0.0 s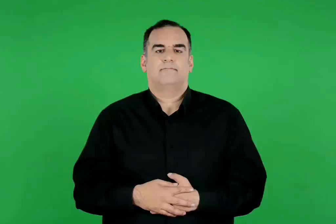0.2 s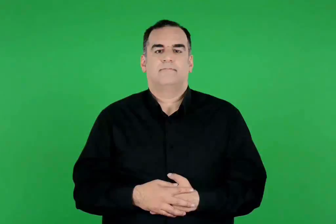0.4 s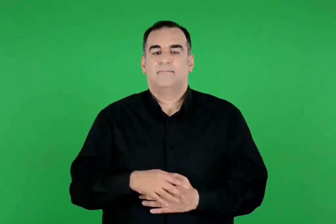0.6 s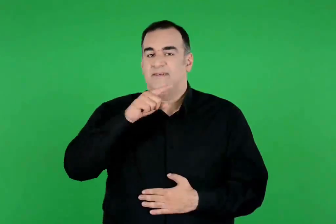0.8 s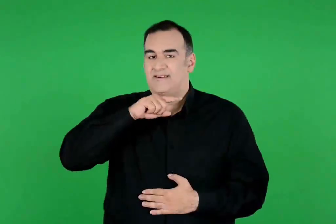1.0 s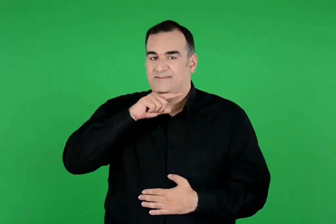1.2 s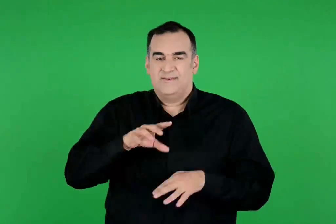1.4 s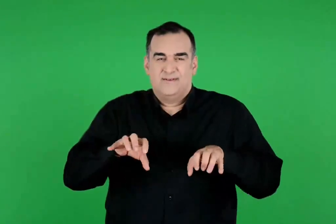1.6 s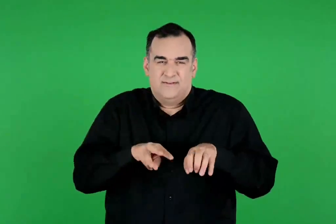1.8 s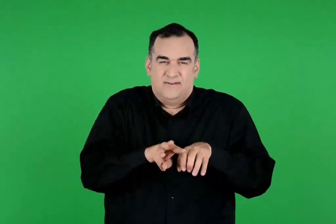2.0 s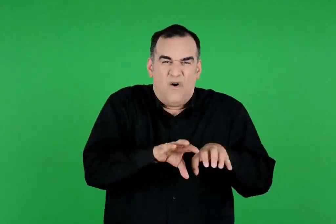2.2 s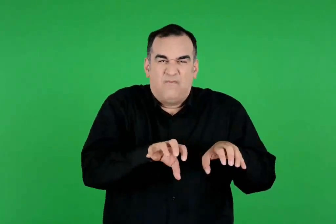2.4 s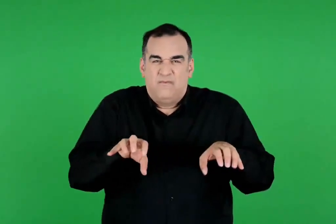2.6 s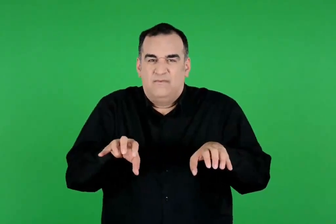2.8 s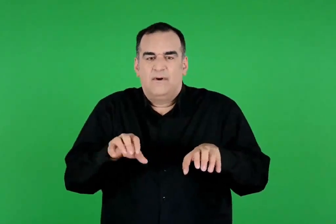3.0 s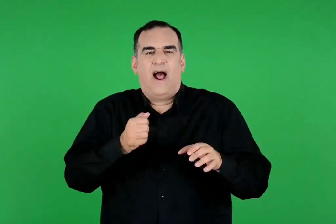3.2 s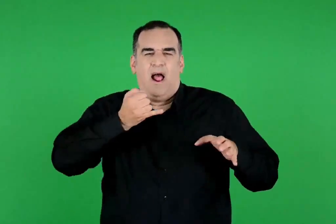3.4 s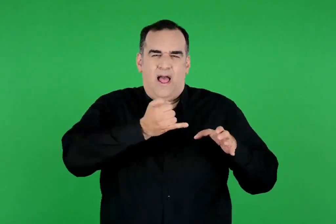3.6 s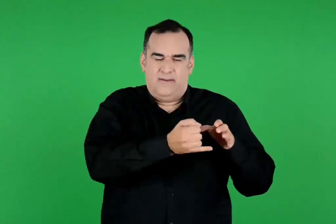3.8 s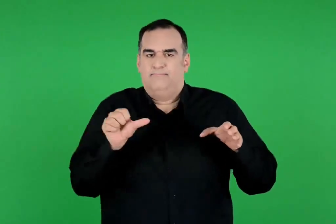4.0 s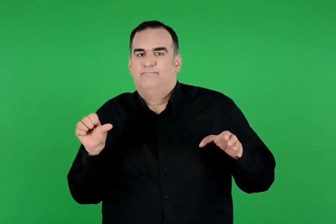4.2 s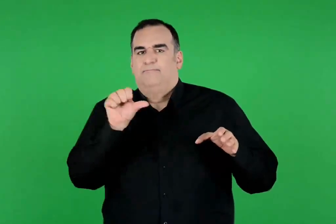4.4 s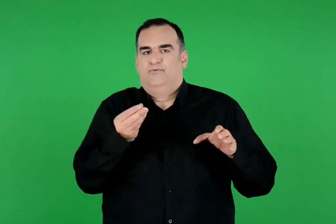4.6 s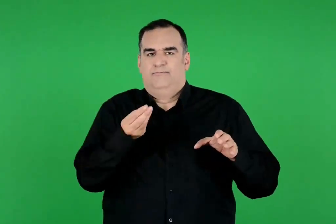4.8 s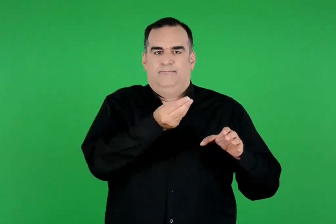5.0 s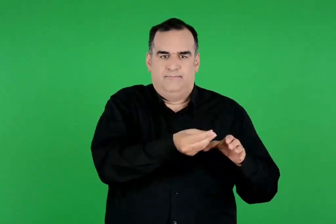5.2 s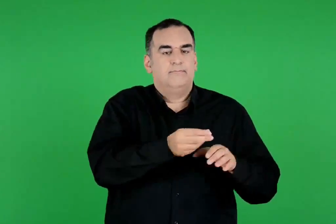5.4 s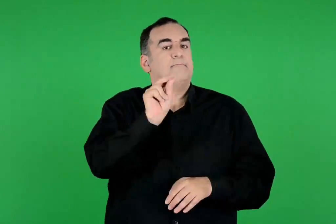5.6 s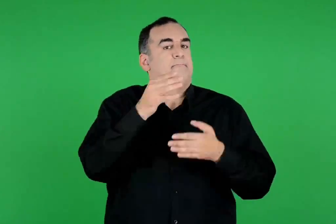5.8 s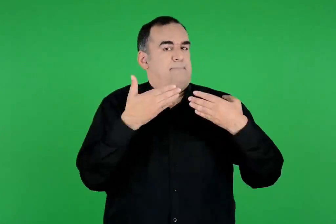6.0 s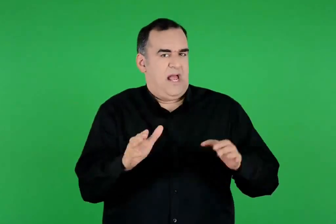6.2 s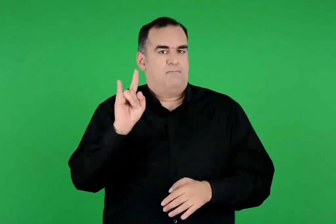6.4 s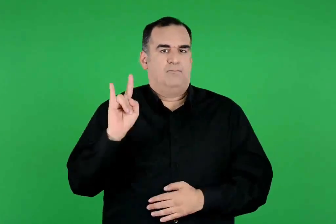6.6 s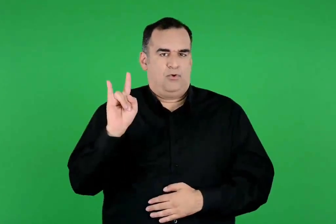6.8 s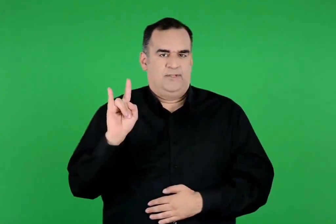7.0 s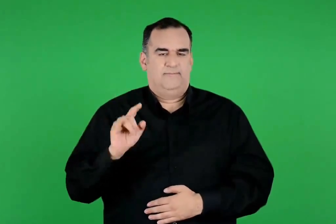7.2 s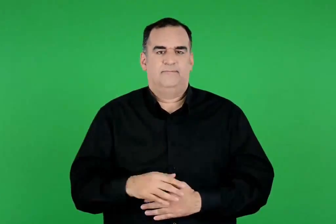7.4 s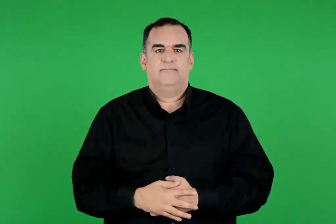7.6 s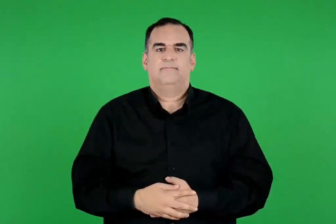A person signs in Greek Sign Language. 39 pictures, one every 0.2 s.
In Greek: ο ηρακλής γύρισε τον κέρβερο στον άδη , όπως είχε υποσχεθεί στον πλούτωνα
